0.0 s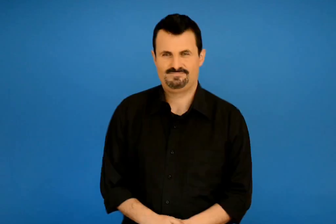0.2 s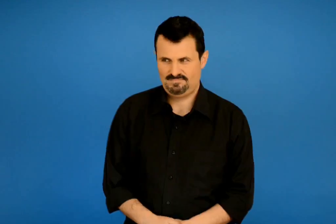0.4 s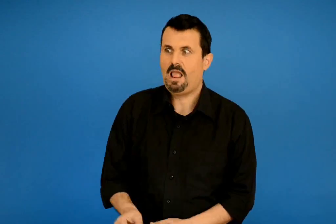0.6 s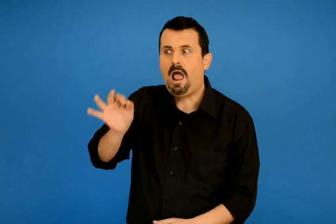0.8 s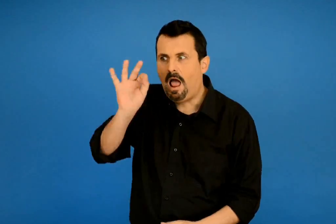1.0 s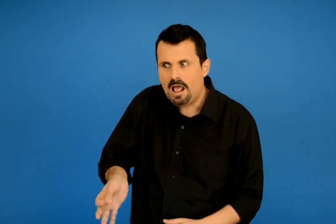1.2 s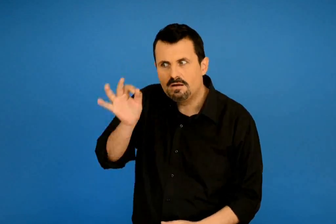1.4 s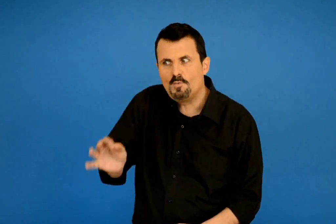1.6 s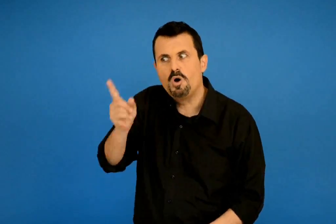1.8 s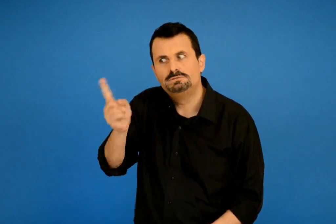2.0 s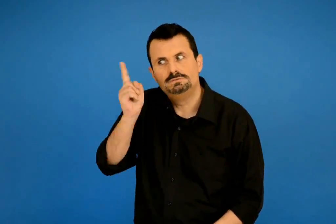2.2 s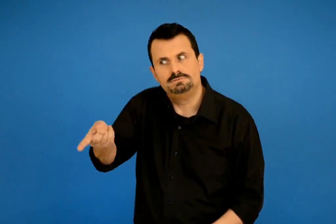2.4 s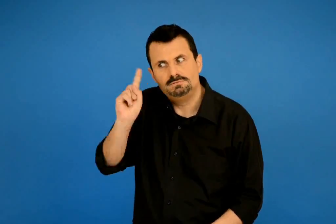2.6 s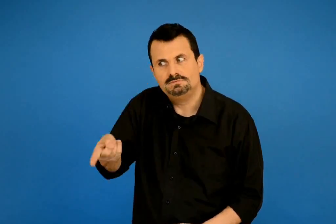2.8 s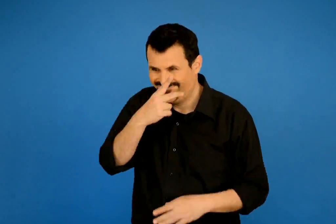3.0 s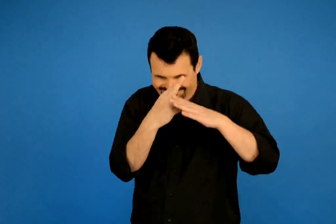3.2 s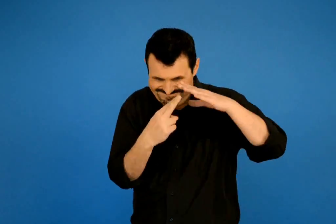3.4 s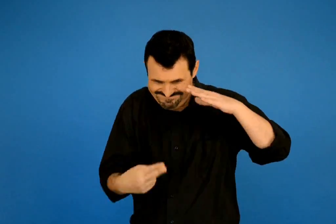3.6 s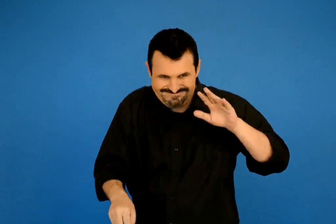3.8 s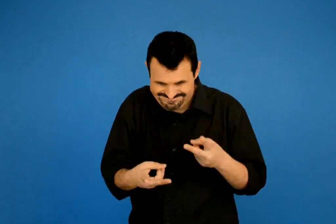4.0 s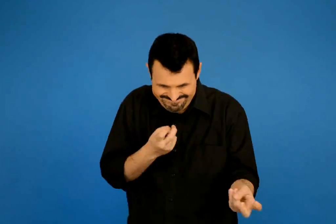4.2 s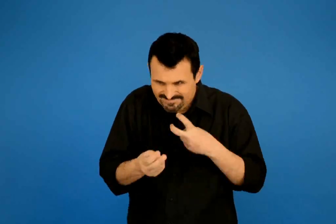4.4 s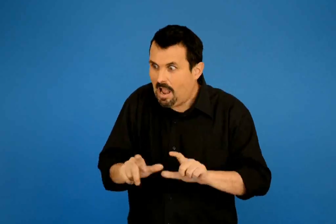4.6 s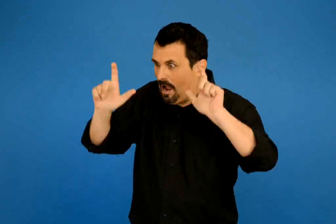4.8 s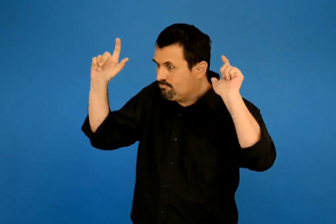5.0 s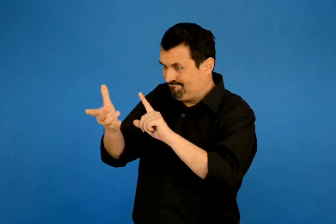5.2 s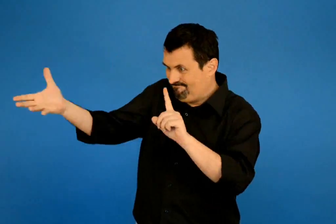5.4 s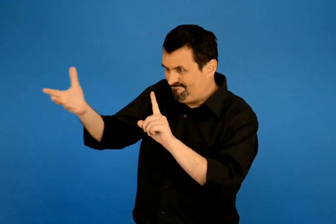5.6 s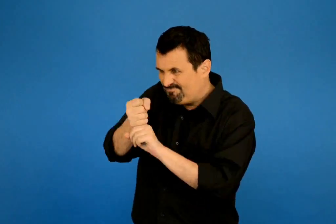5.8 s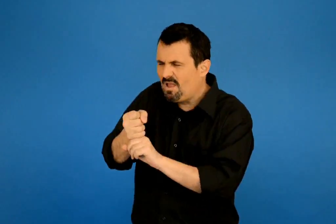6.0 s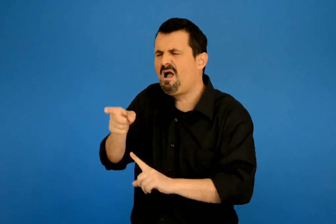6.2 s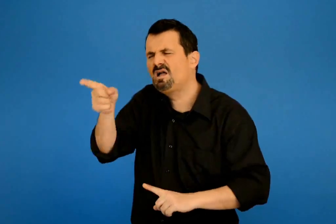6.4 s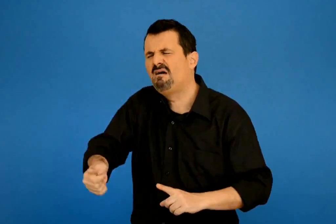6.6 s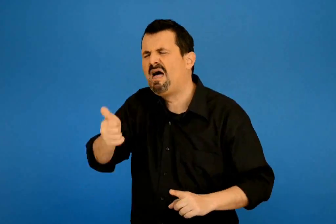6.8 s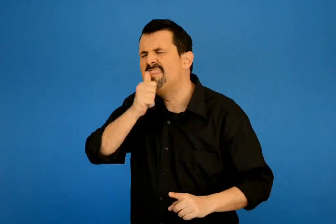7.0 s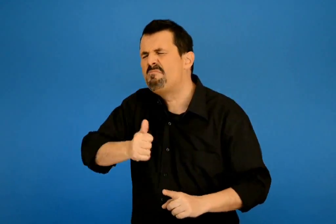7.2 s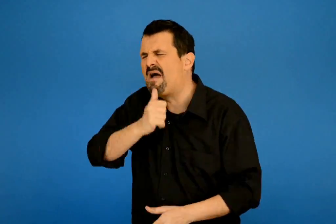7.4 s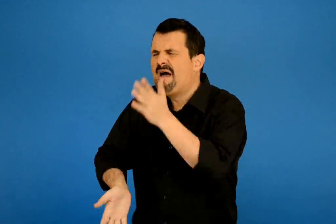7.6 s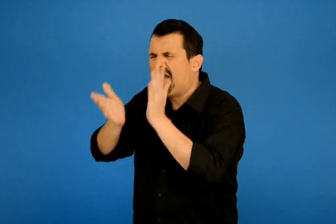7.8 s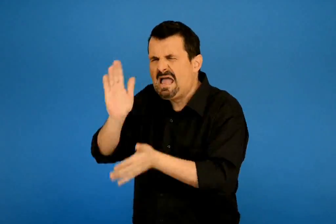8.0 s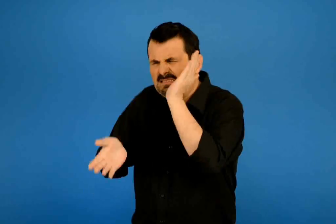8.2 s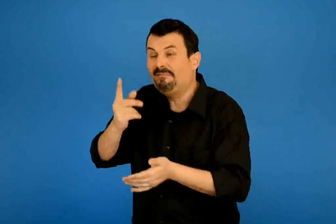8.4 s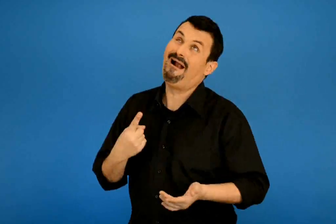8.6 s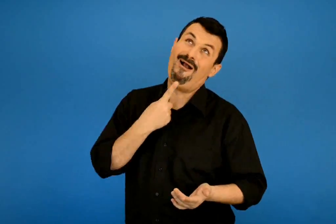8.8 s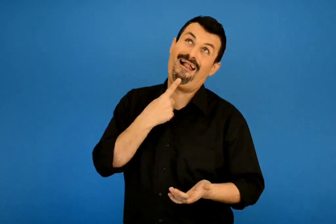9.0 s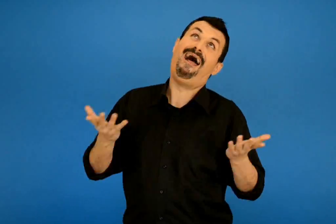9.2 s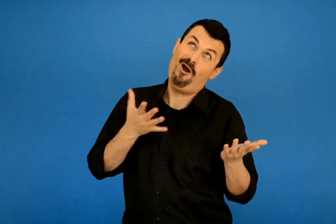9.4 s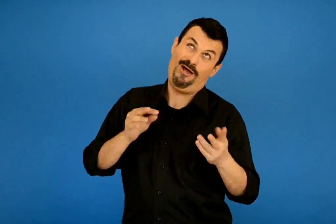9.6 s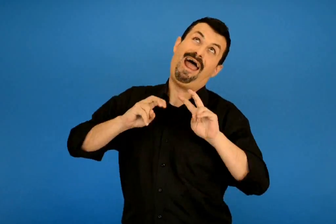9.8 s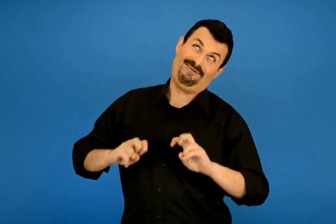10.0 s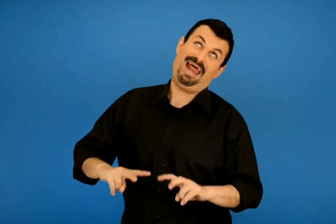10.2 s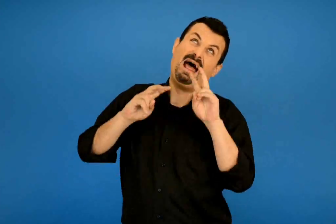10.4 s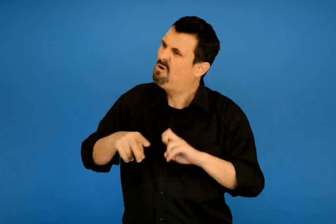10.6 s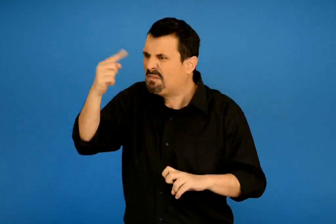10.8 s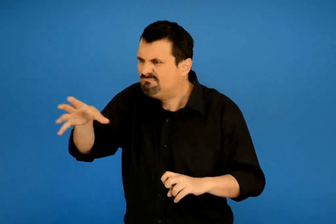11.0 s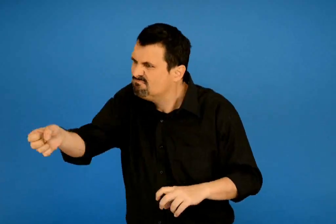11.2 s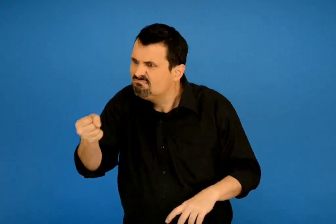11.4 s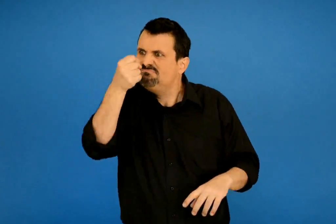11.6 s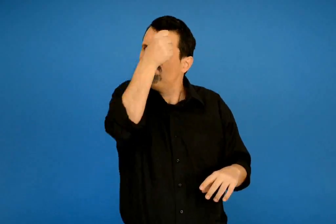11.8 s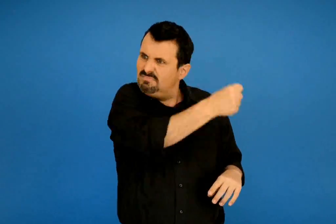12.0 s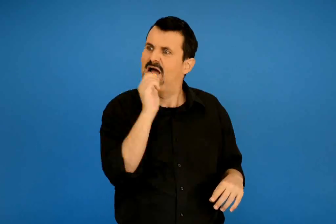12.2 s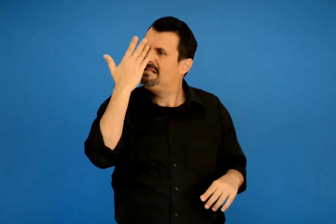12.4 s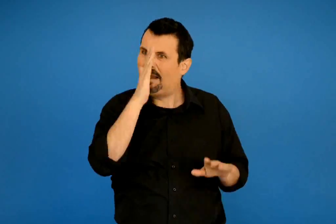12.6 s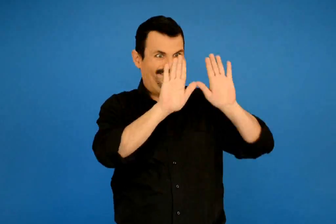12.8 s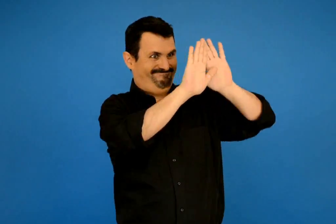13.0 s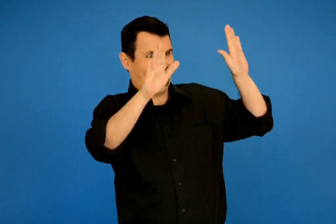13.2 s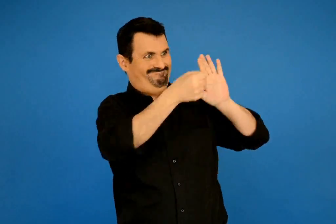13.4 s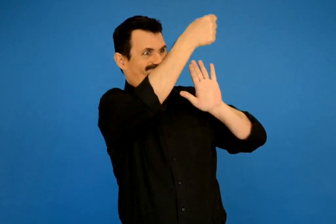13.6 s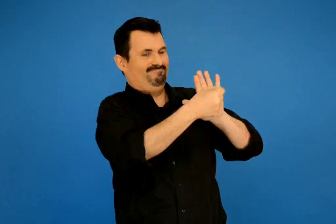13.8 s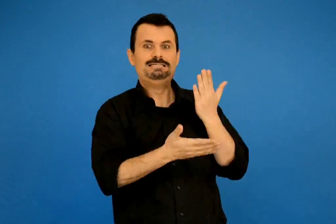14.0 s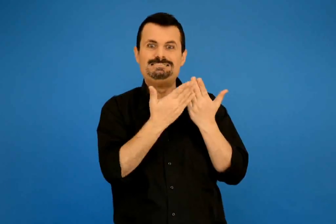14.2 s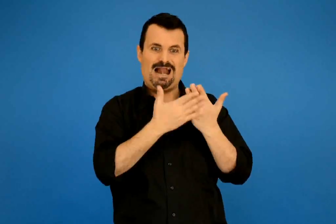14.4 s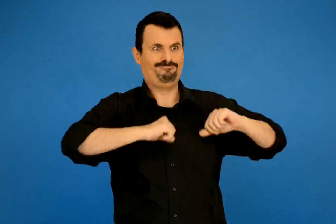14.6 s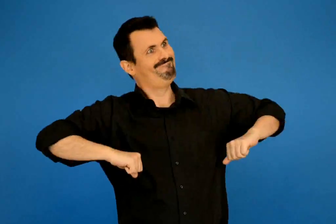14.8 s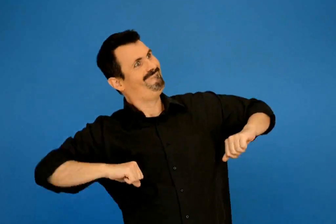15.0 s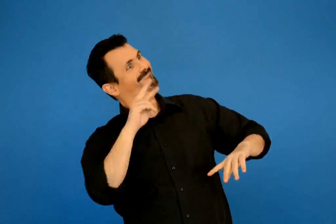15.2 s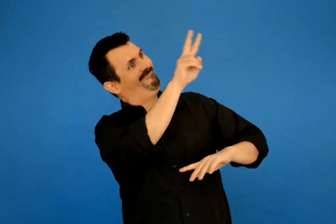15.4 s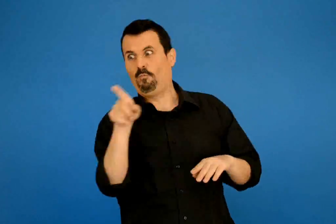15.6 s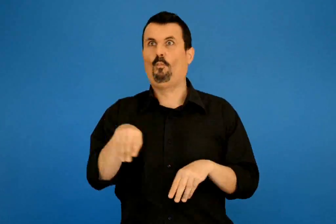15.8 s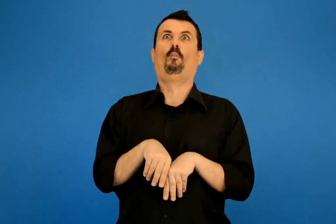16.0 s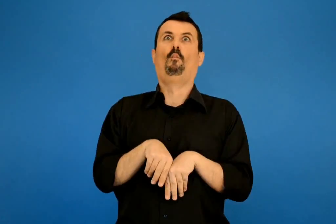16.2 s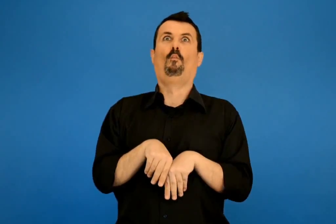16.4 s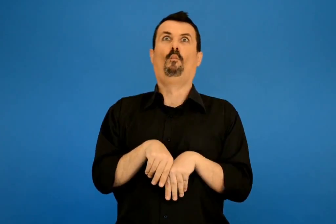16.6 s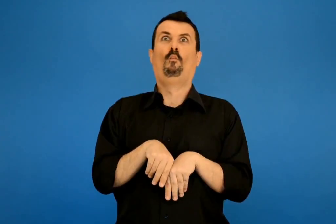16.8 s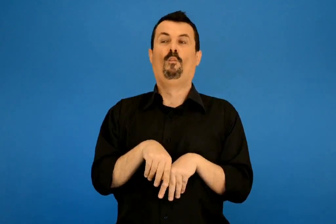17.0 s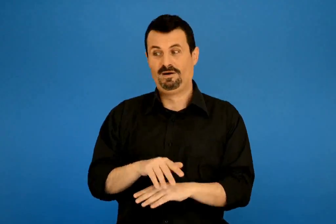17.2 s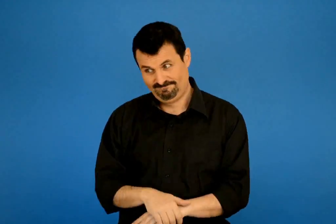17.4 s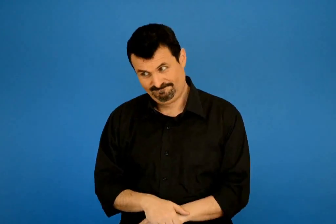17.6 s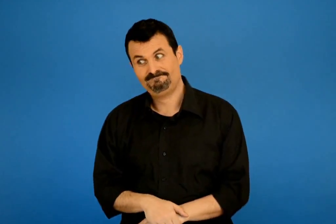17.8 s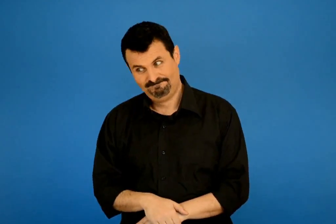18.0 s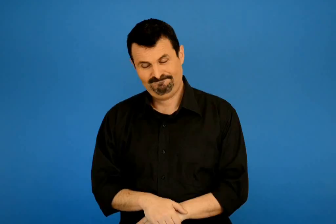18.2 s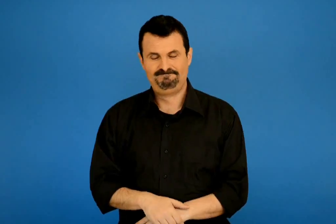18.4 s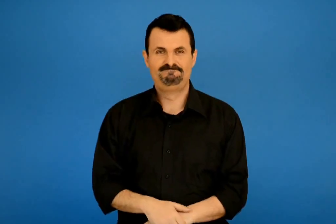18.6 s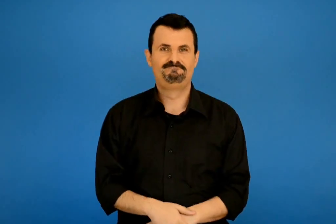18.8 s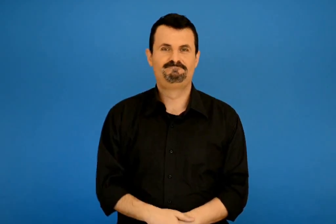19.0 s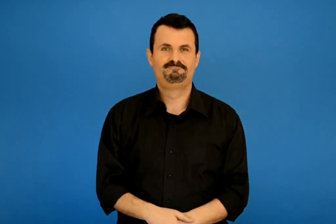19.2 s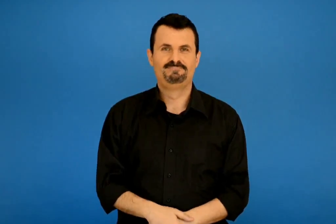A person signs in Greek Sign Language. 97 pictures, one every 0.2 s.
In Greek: αν πιαστείς από αυτούς αλίμονο σου μετα από βασανιστήρια που συχνά τα λένε έρευνες καταλήγεις να διακοσμείς τις βιτρίνες των σαλονιών τους
